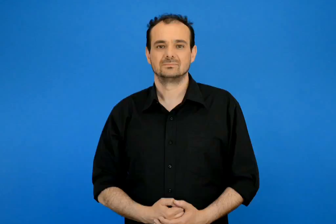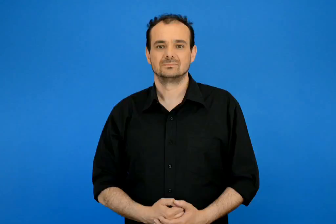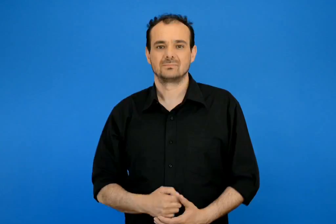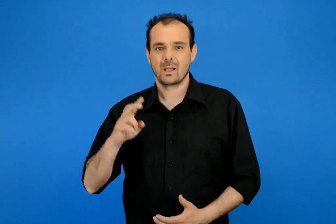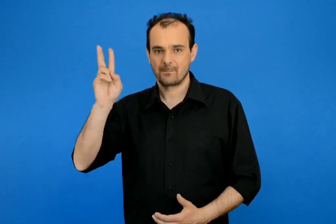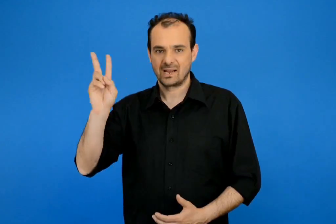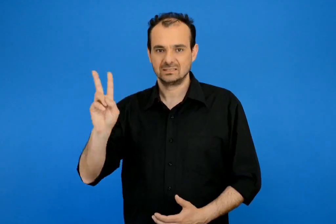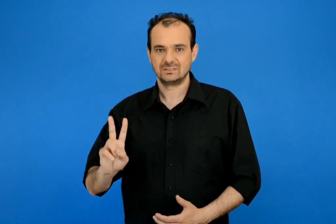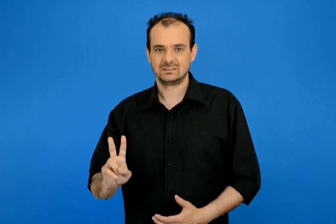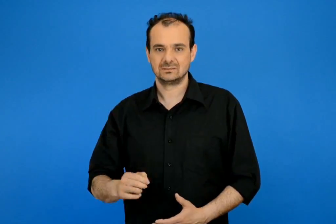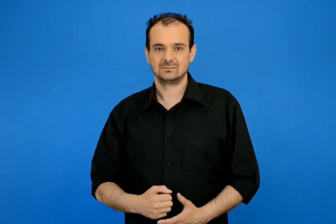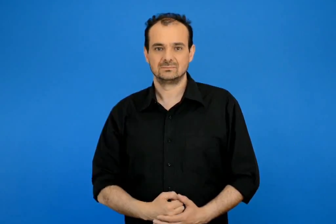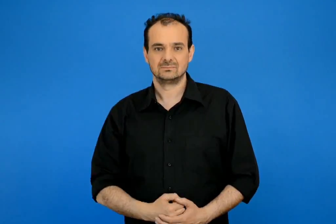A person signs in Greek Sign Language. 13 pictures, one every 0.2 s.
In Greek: παρασκευή
